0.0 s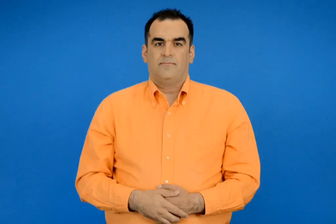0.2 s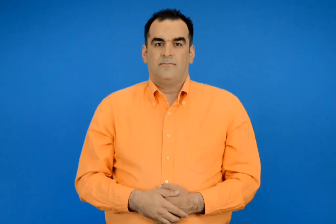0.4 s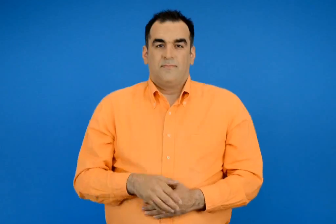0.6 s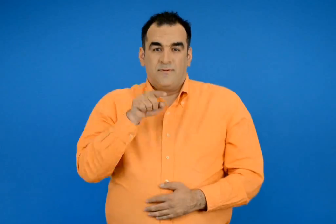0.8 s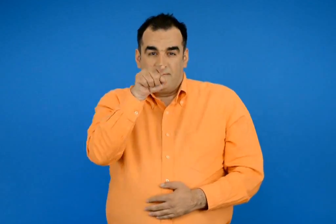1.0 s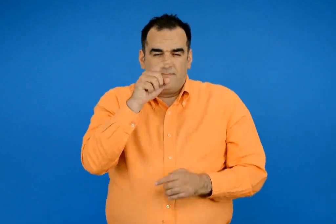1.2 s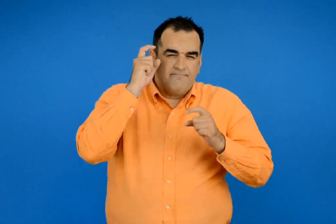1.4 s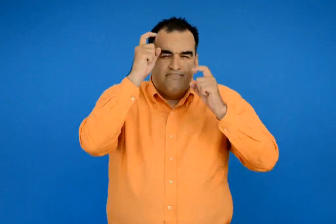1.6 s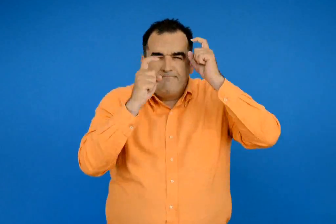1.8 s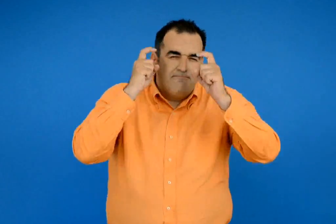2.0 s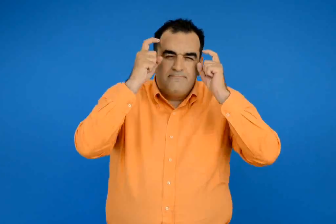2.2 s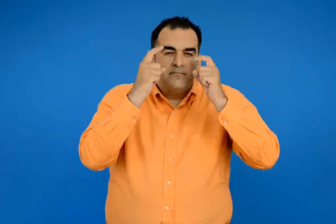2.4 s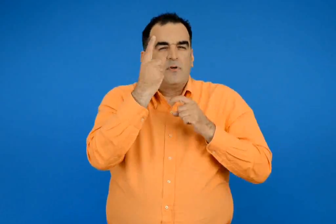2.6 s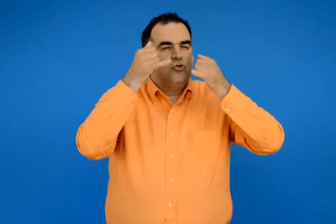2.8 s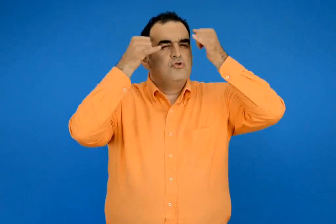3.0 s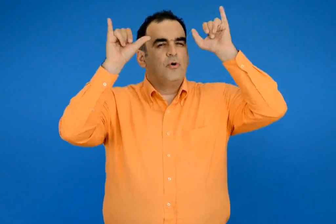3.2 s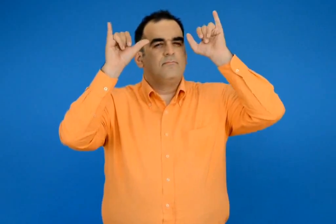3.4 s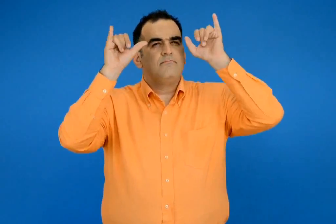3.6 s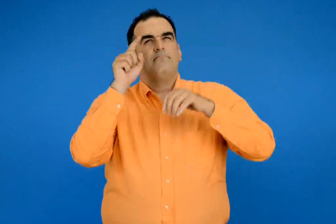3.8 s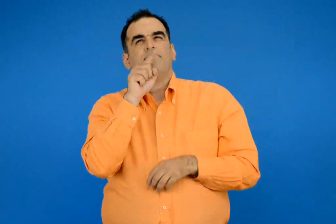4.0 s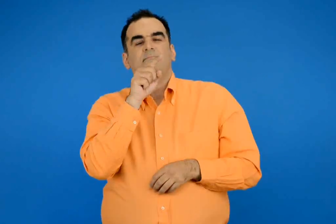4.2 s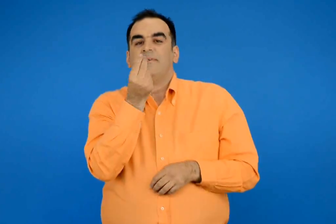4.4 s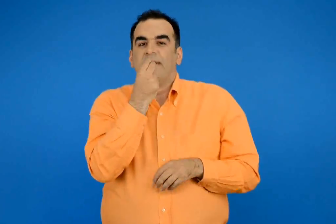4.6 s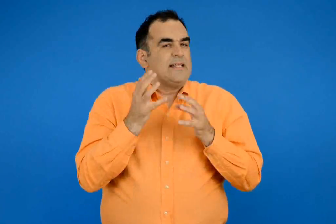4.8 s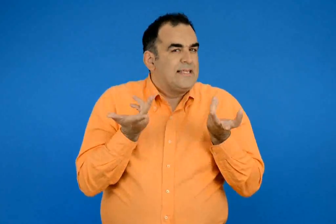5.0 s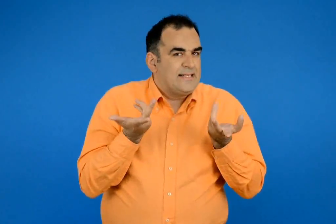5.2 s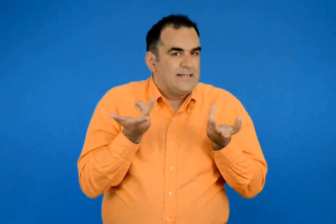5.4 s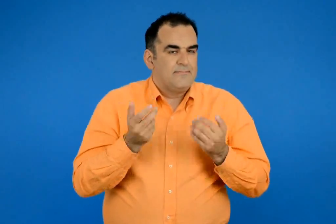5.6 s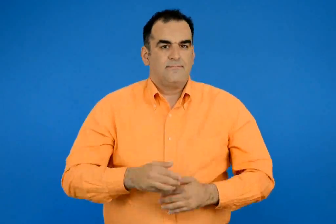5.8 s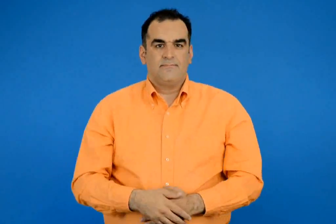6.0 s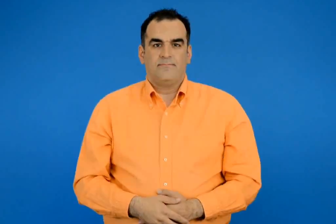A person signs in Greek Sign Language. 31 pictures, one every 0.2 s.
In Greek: σκεφτείτε εάν ζώο τι τρώει ;
